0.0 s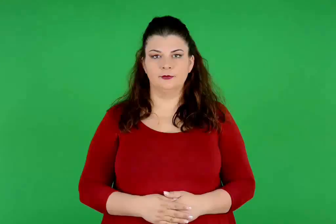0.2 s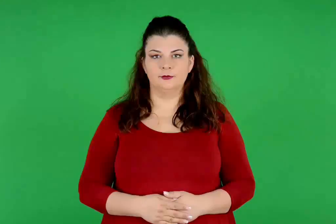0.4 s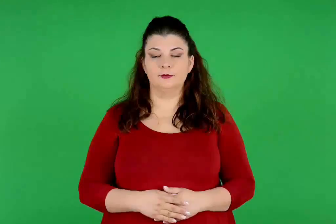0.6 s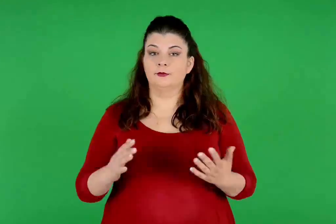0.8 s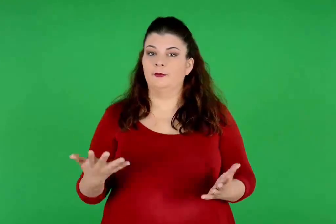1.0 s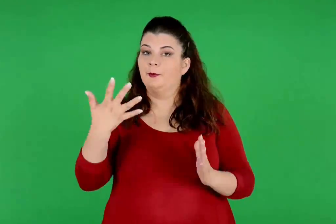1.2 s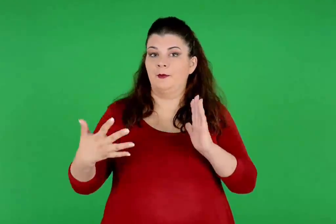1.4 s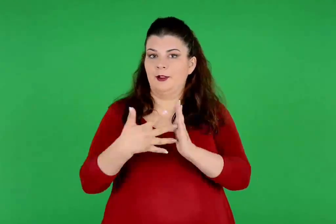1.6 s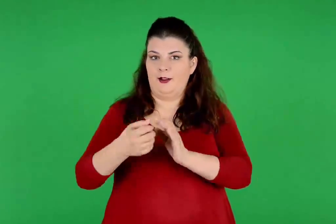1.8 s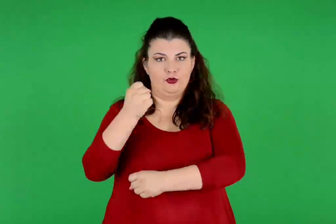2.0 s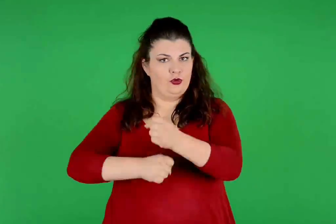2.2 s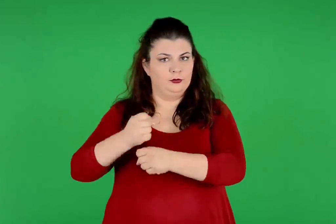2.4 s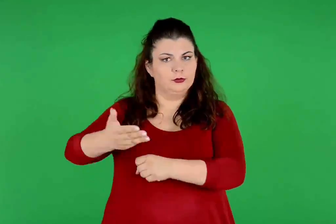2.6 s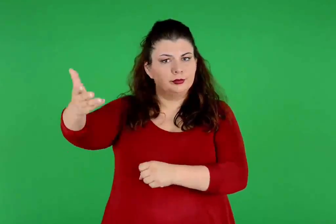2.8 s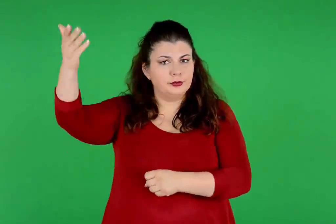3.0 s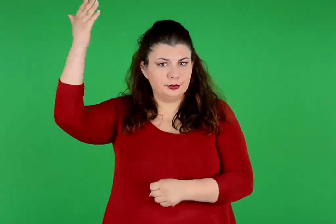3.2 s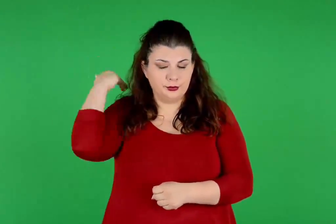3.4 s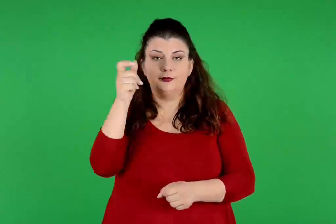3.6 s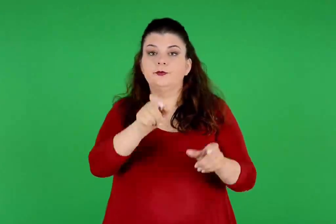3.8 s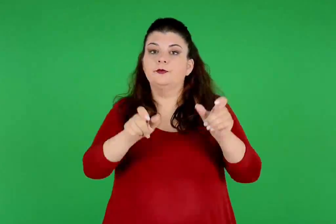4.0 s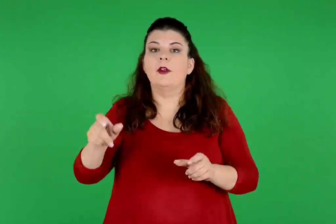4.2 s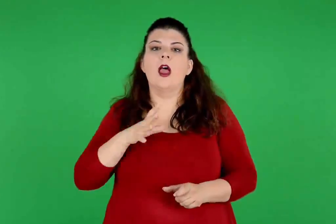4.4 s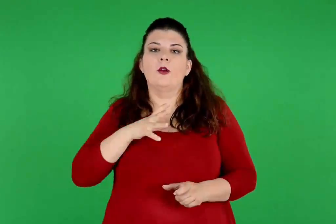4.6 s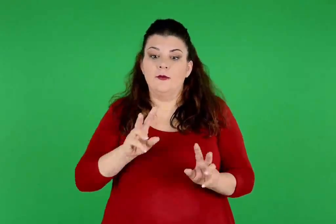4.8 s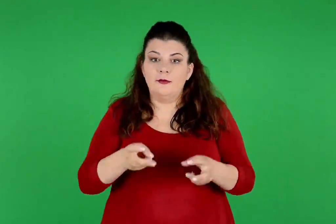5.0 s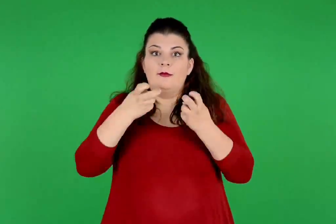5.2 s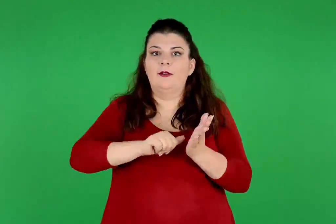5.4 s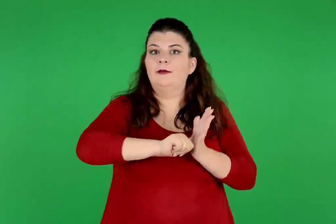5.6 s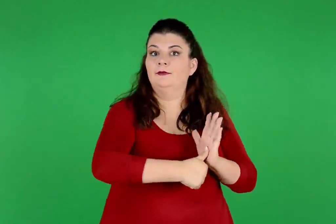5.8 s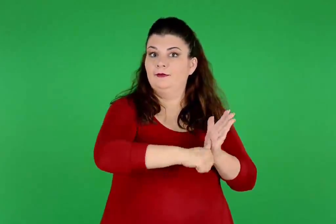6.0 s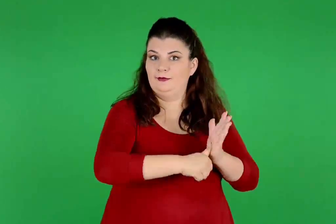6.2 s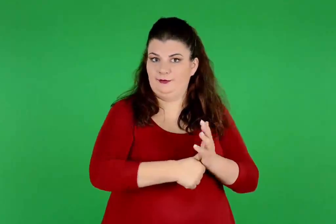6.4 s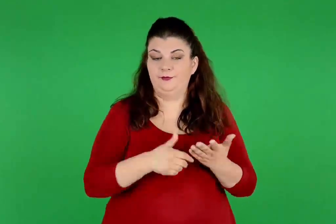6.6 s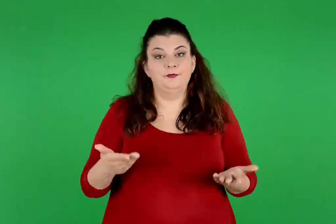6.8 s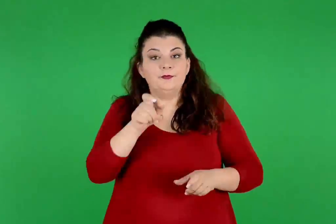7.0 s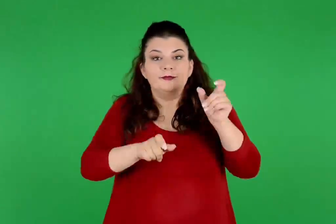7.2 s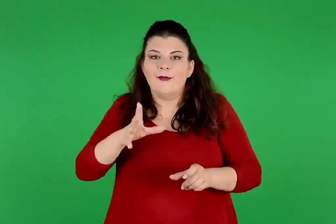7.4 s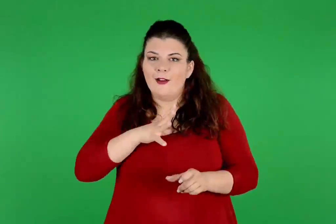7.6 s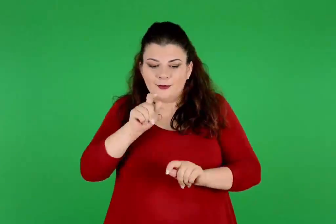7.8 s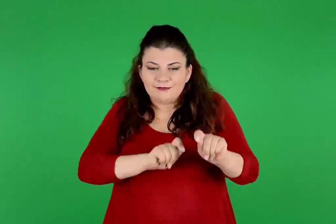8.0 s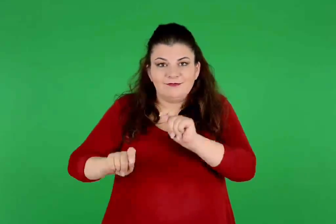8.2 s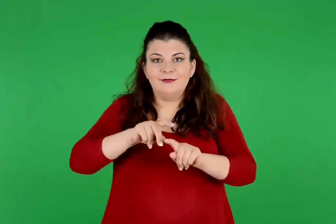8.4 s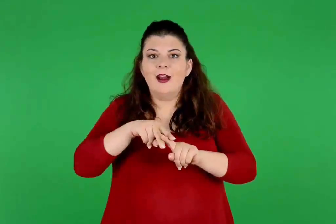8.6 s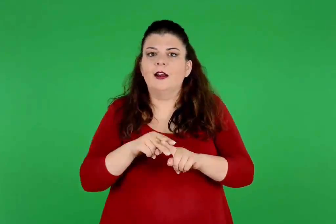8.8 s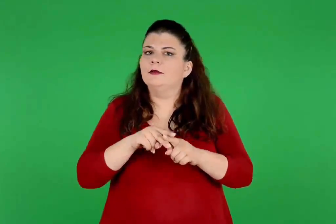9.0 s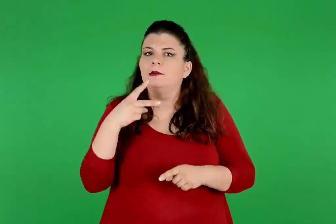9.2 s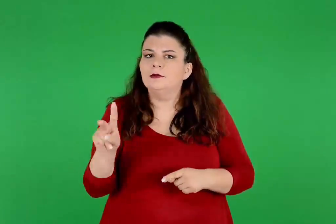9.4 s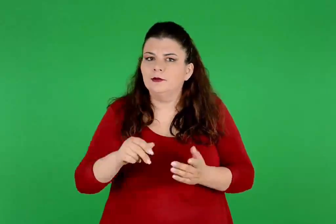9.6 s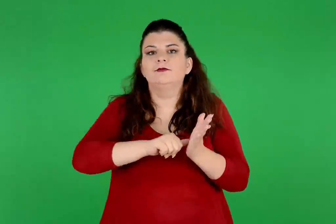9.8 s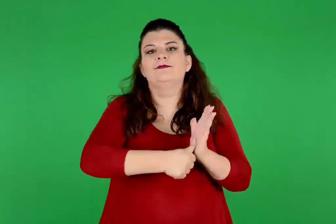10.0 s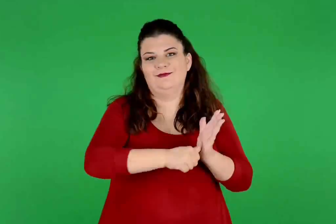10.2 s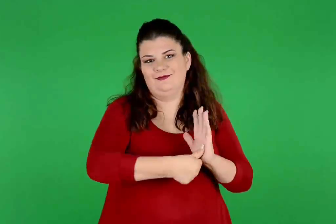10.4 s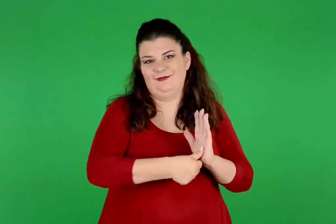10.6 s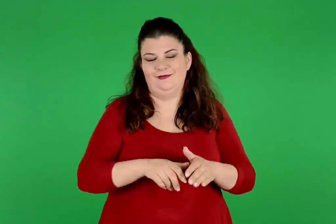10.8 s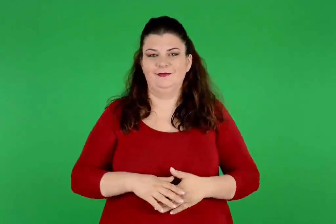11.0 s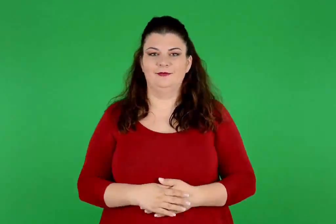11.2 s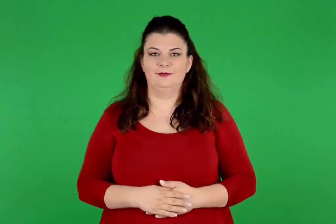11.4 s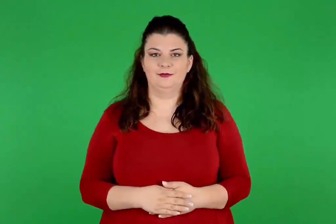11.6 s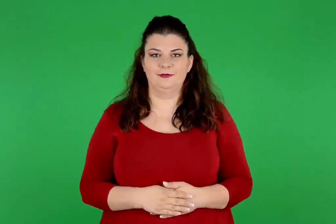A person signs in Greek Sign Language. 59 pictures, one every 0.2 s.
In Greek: πριν από πέντε χιλιάδες χρόνια , λοιπόν , οι άνθρωποι ανακάλυψαν τον χαλκό κι άρχισαν να φτιάχνουν χάλκινα εργαλεία
